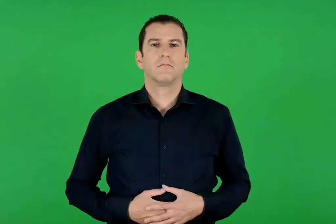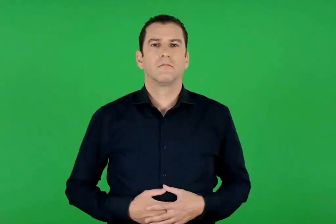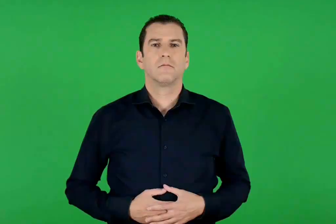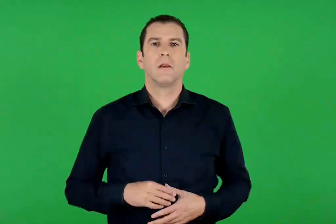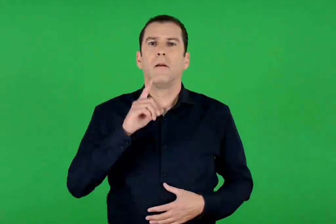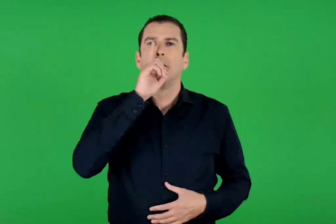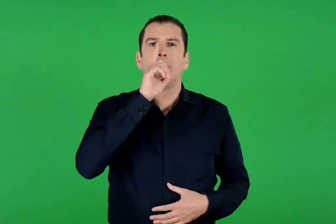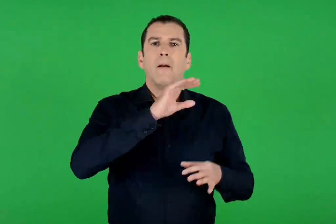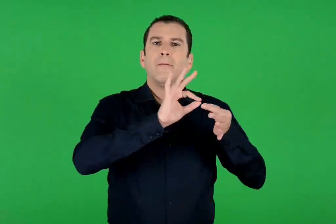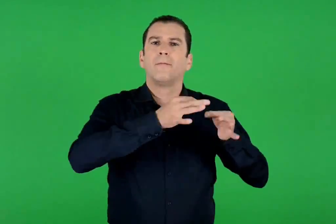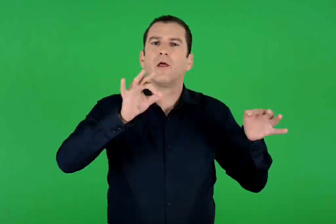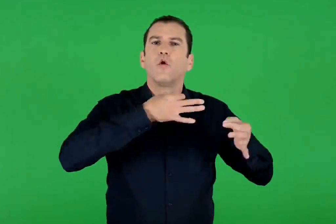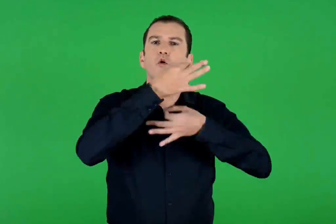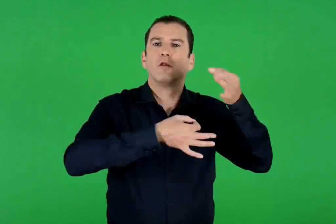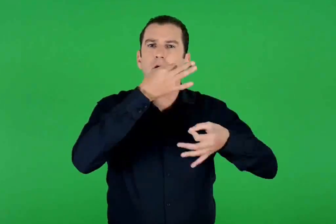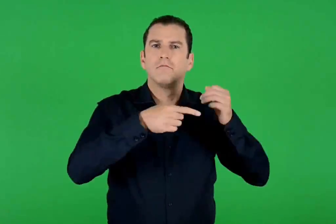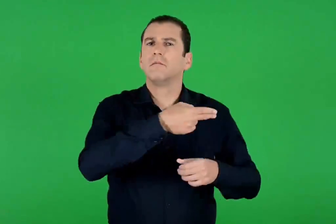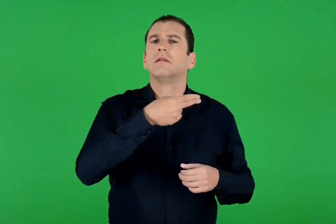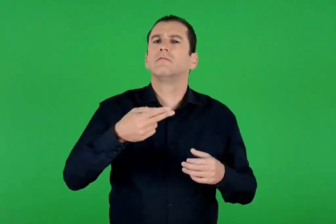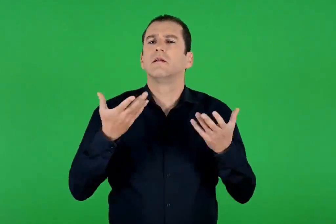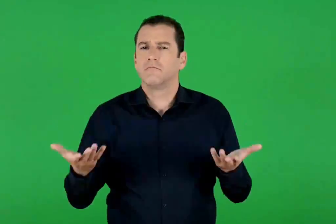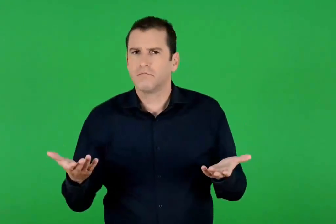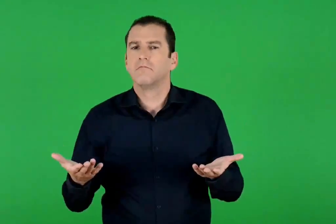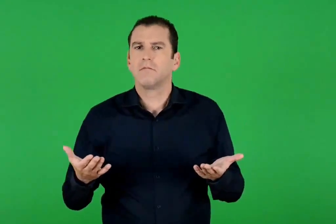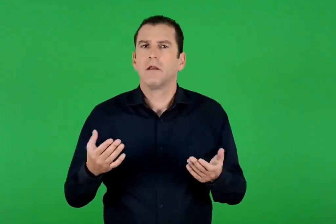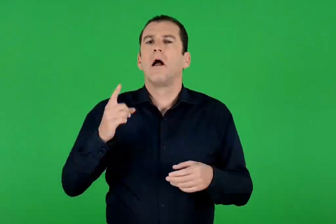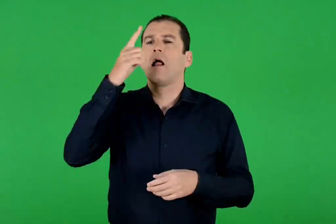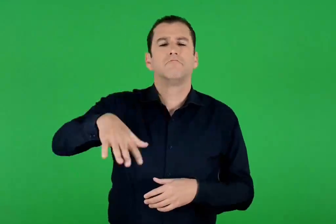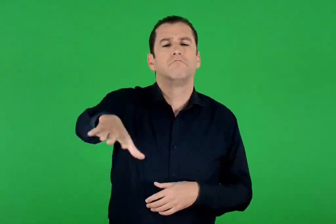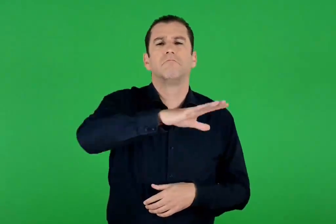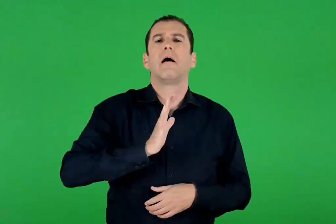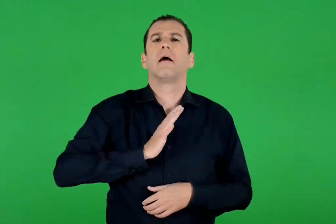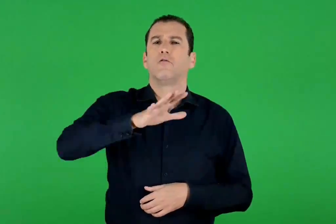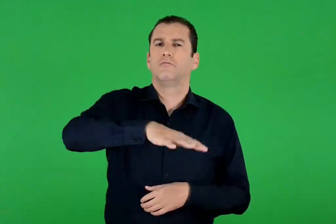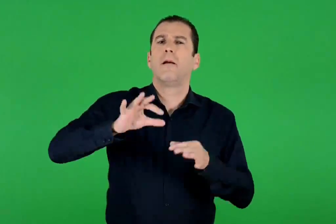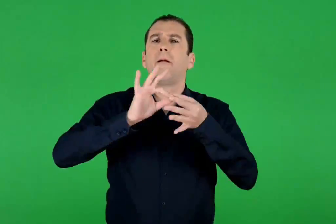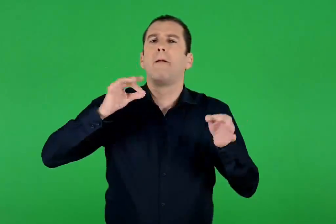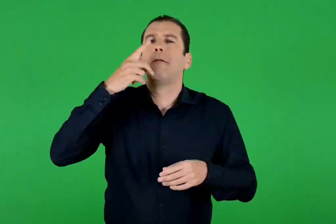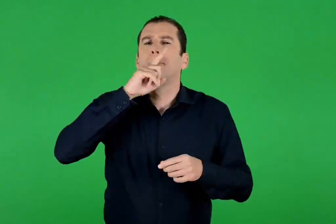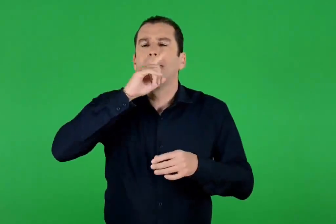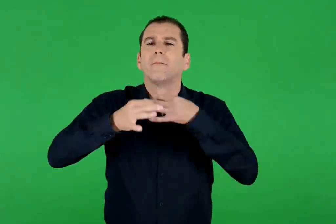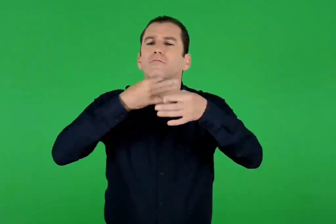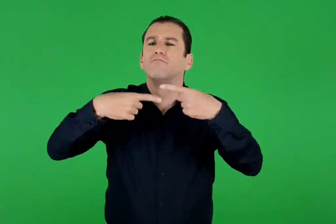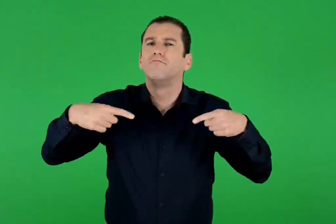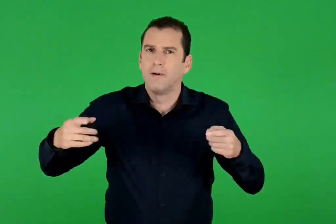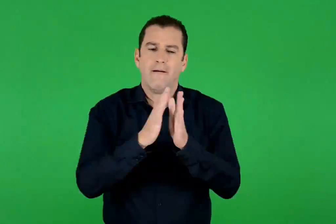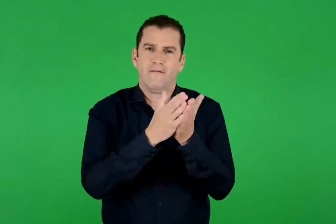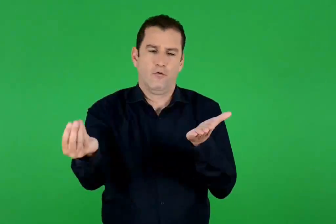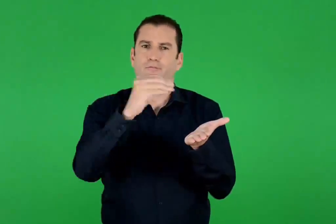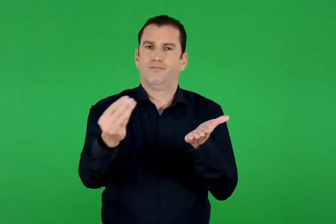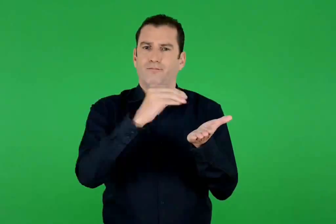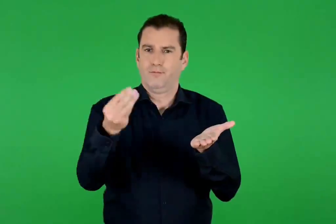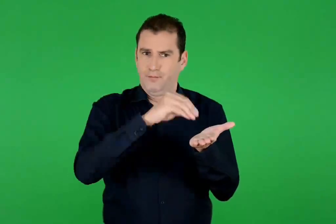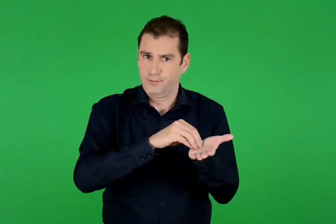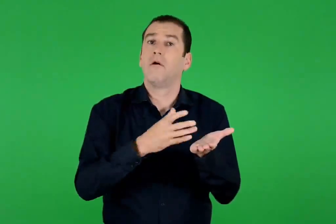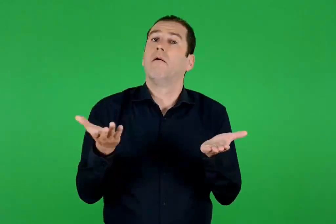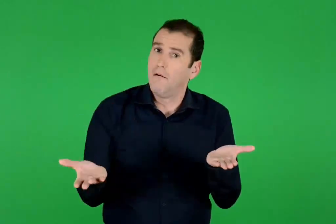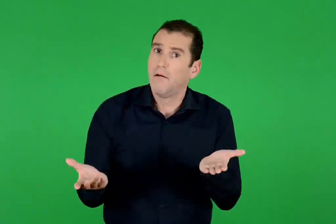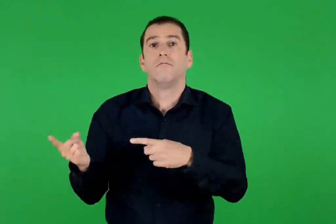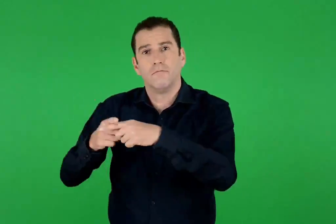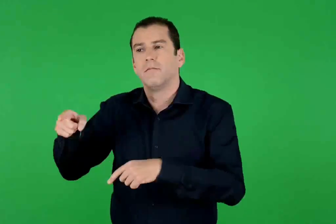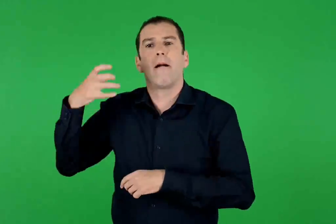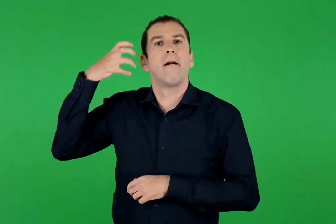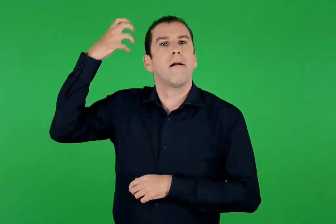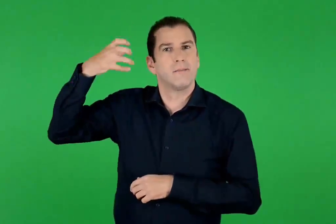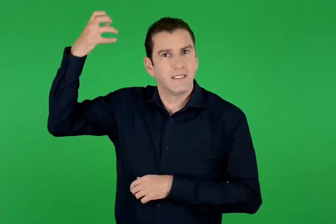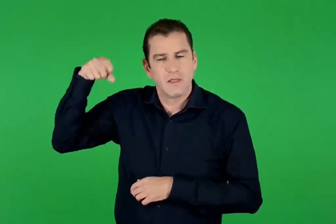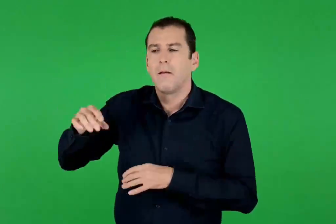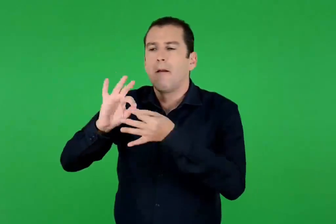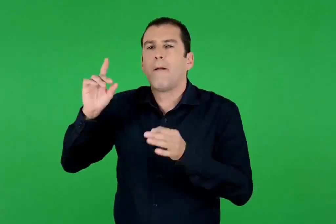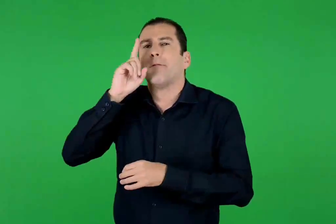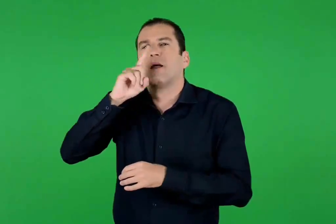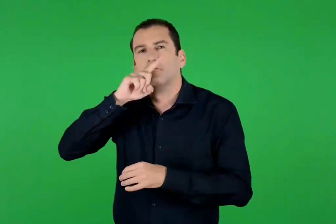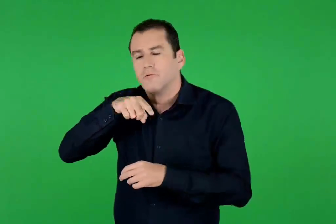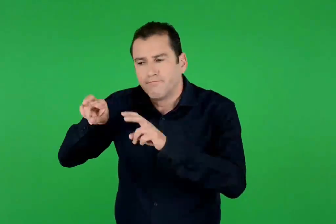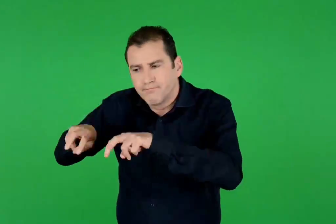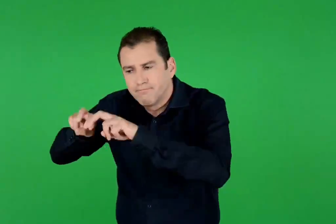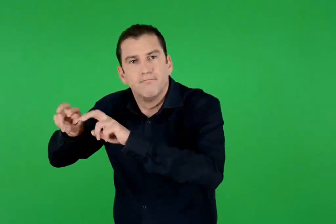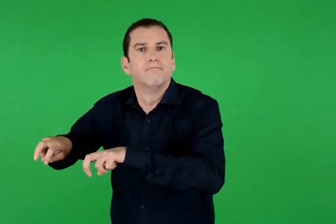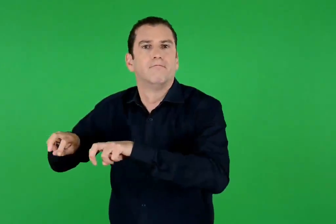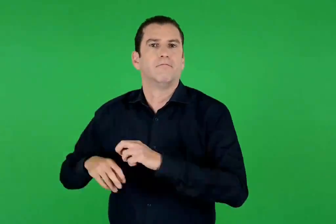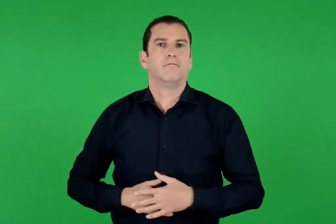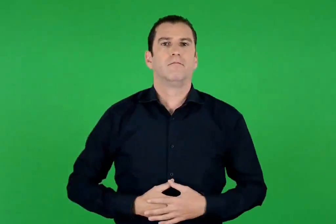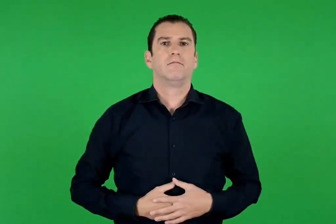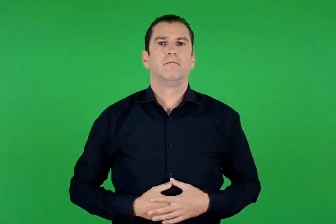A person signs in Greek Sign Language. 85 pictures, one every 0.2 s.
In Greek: μυθολογία βιβλίο που περιέχει τους μύθους ενός λαού , αλλά και η επιστήμη που μελετά τους μύθους
